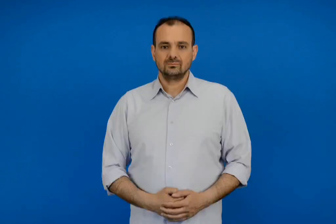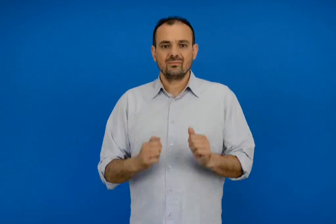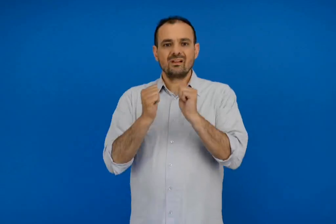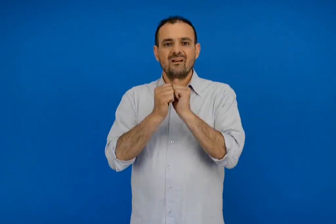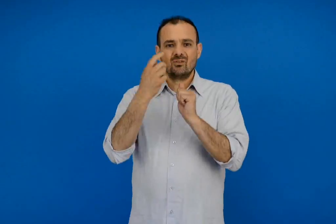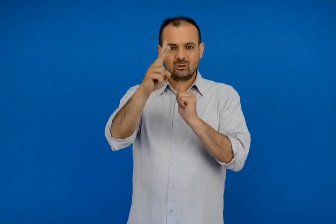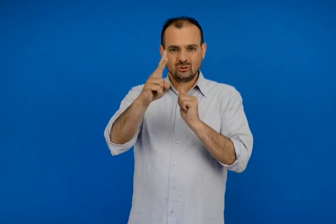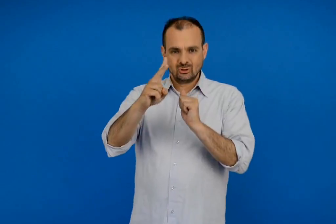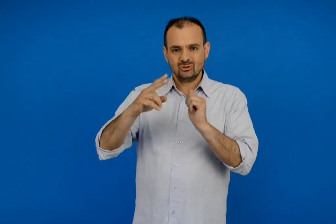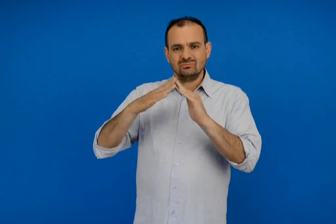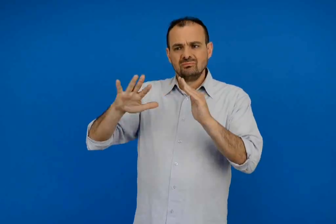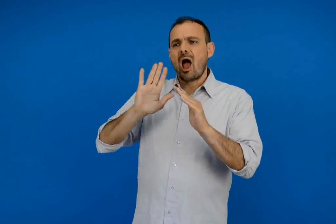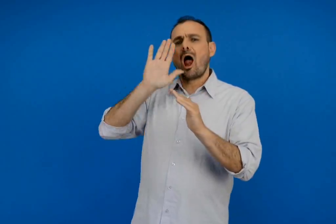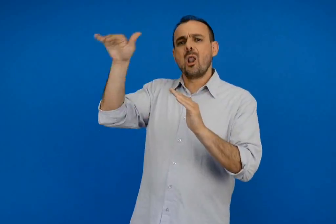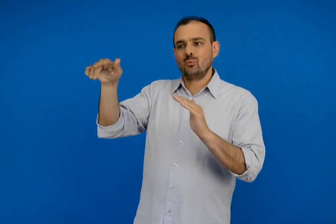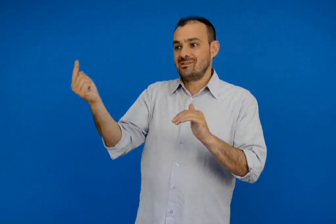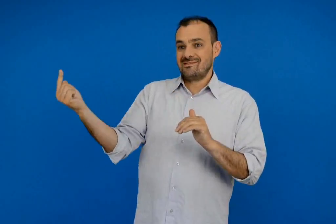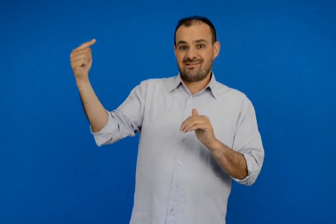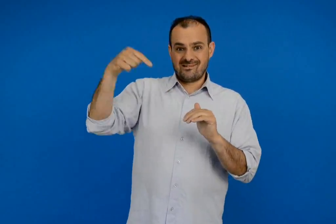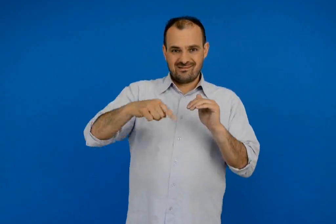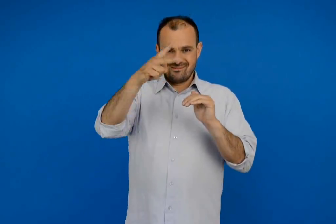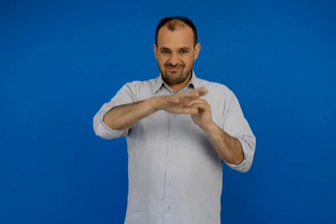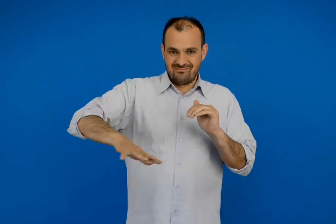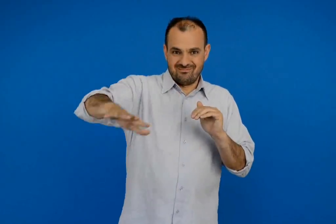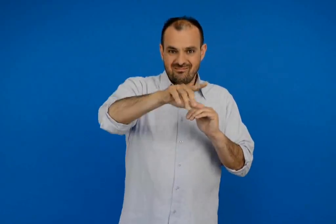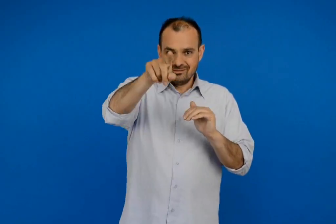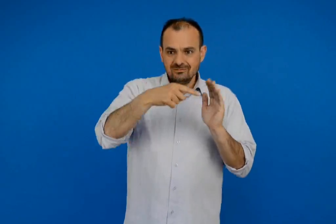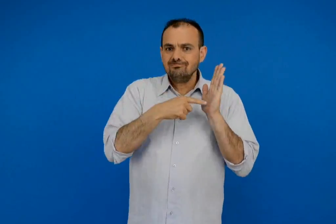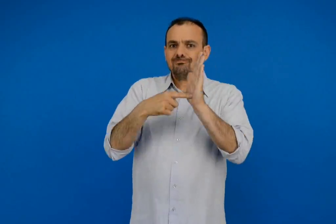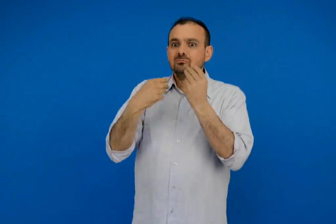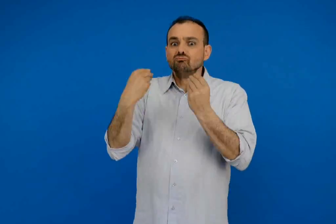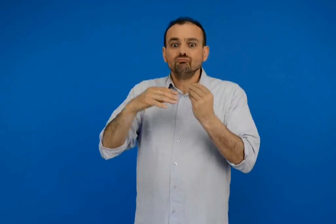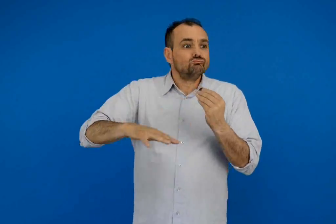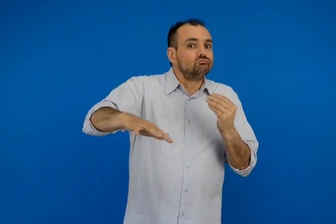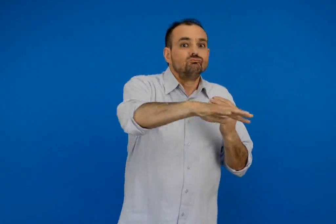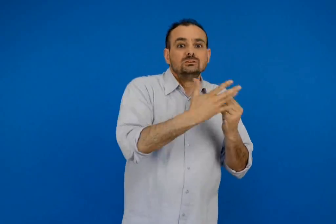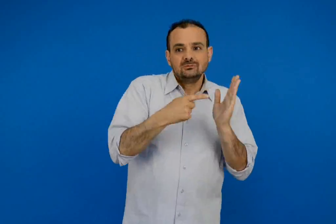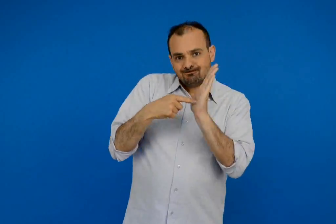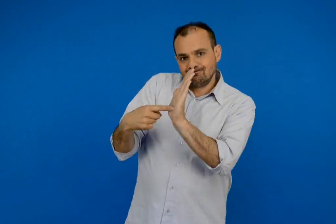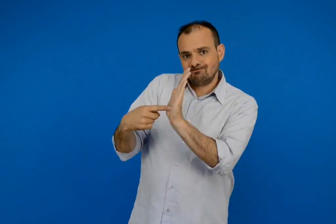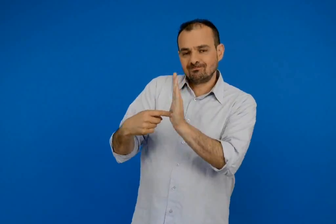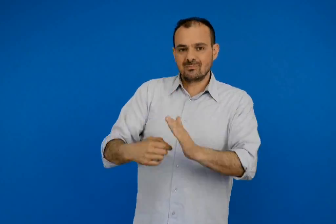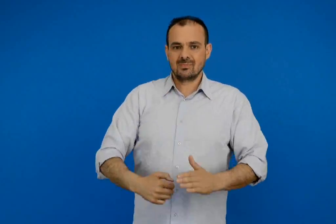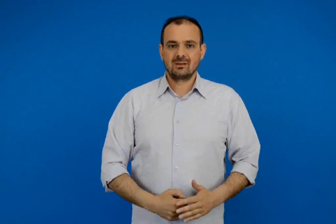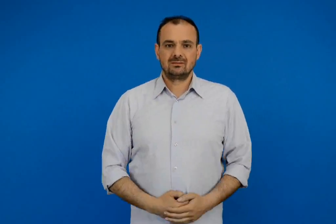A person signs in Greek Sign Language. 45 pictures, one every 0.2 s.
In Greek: ποια μέρη της συνοικίας σου θα έδειχνες σε εάν φίλο σου που μένει σε άλλη περιοχή όταν σε επισκεφτεί ;
